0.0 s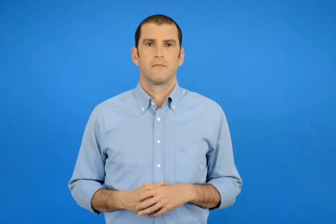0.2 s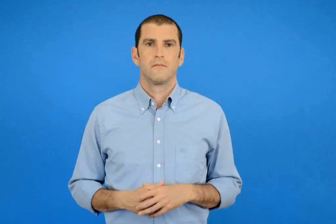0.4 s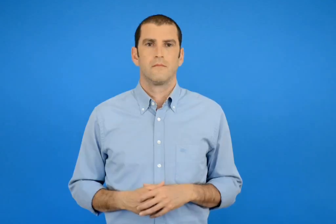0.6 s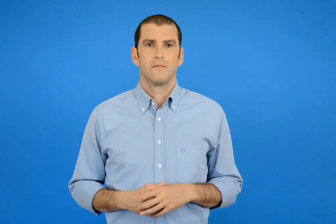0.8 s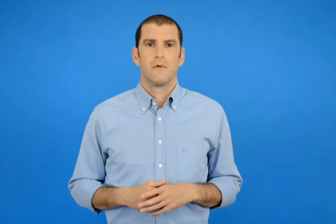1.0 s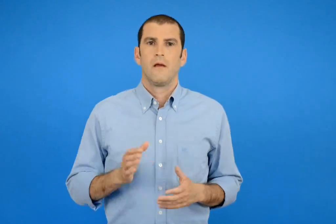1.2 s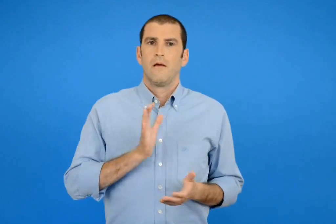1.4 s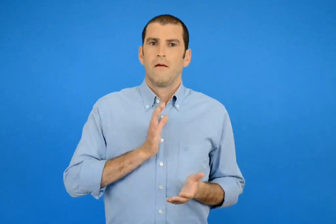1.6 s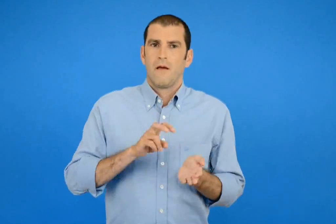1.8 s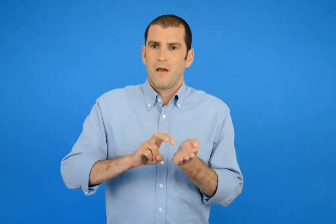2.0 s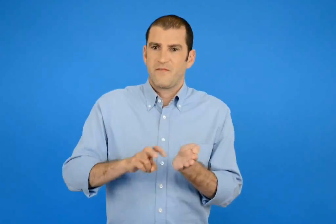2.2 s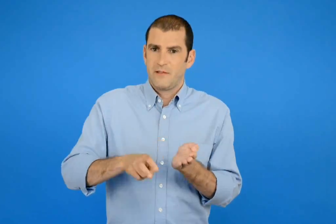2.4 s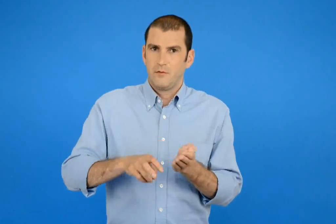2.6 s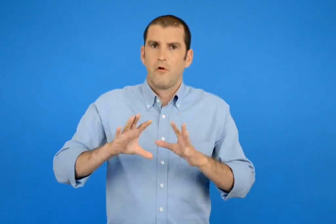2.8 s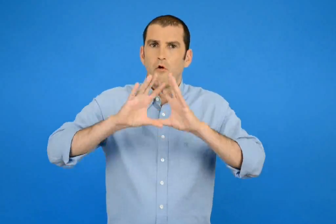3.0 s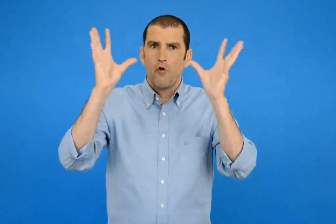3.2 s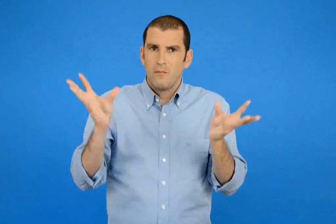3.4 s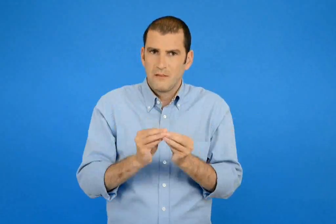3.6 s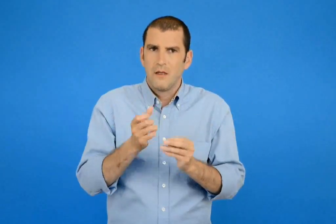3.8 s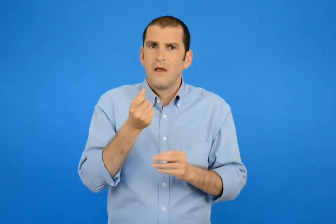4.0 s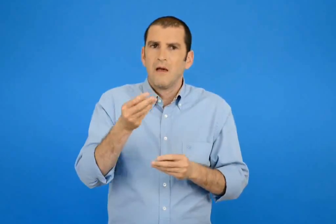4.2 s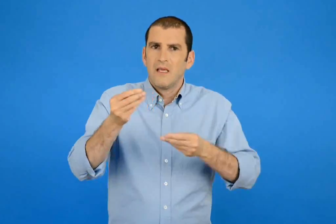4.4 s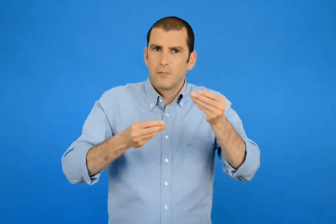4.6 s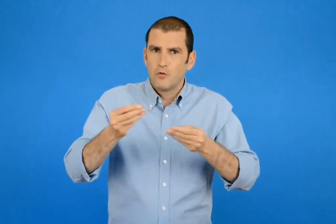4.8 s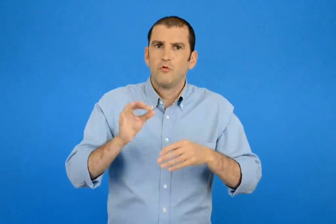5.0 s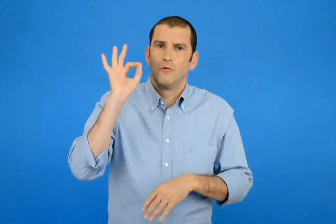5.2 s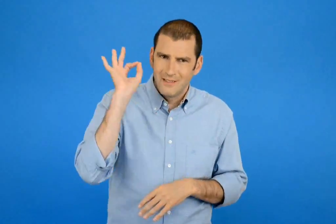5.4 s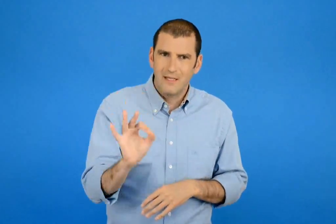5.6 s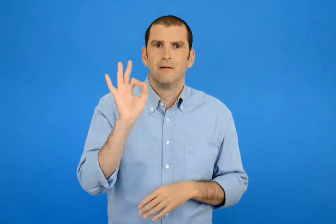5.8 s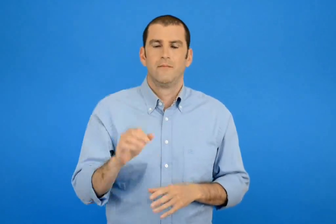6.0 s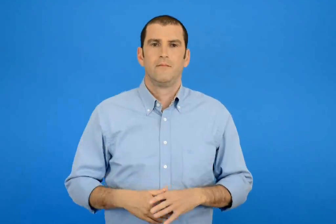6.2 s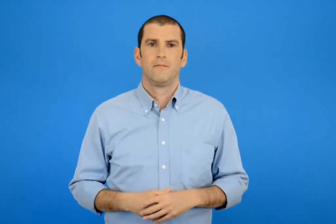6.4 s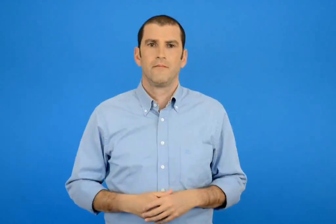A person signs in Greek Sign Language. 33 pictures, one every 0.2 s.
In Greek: υπολογίζω με ακρίβεια το σύνολο των επιβατών
